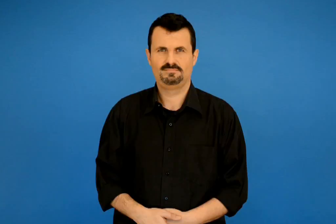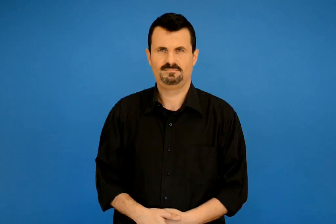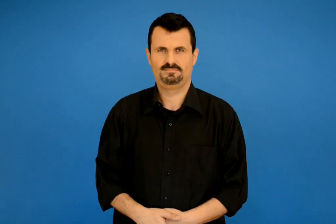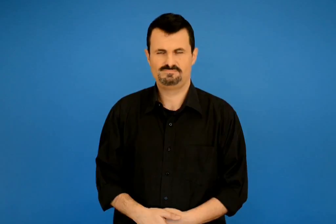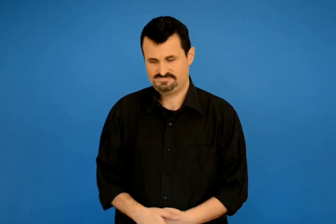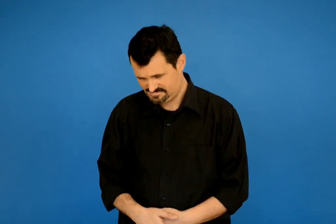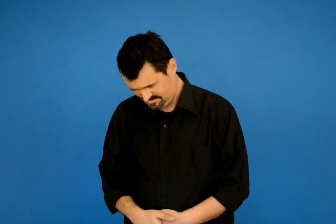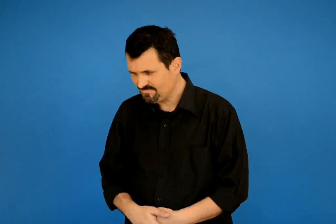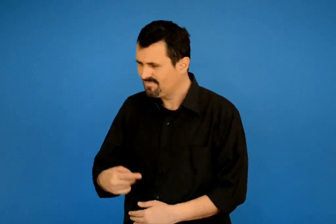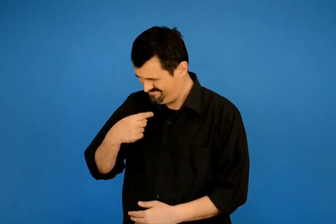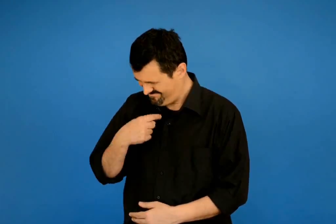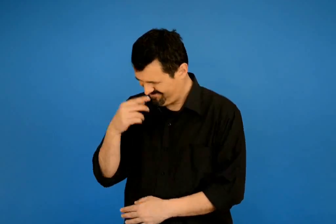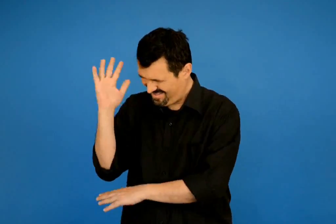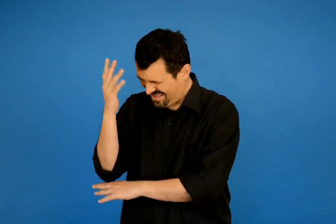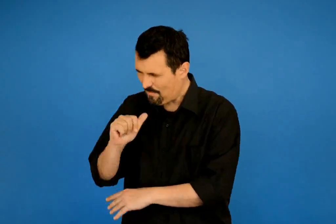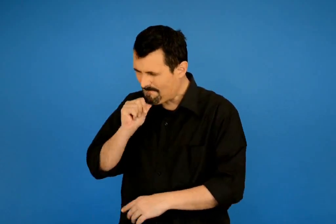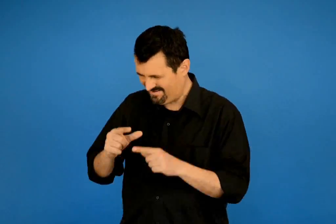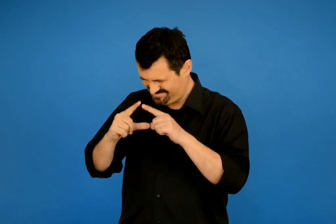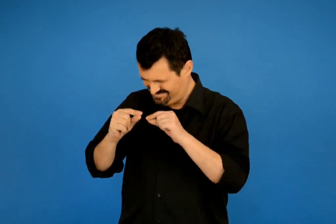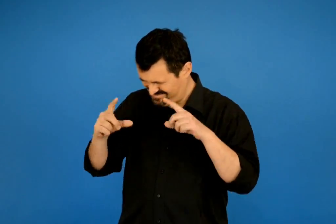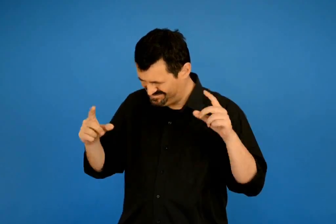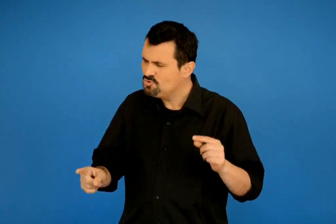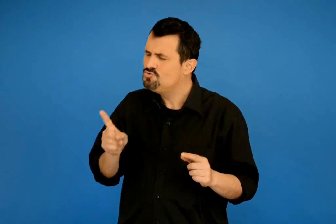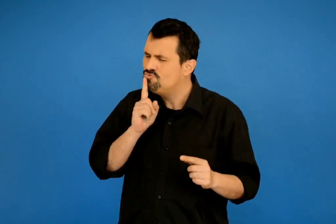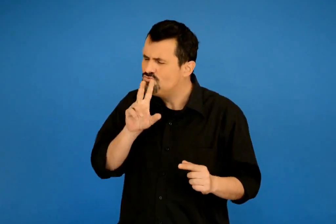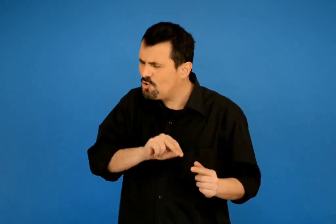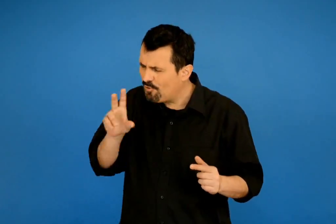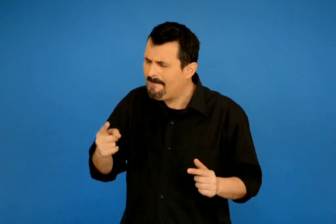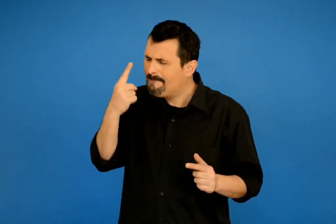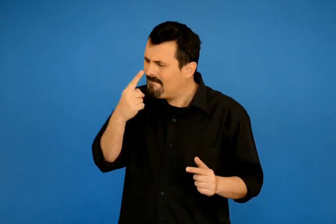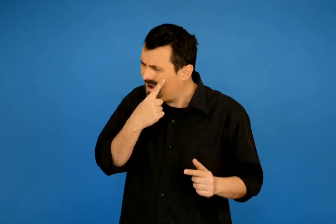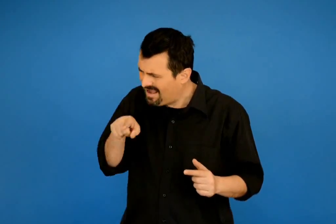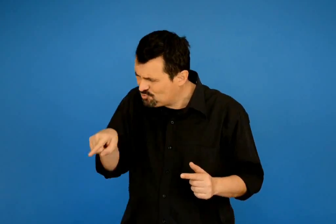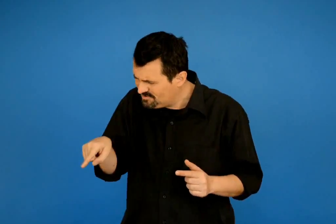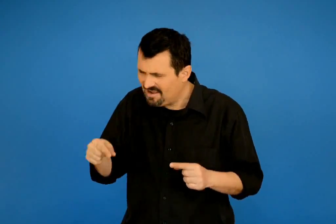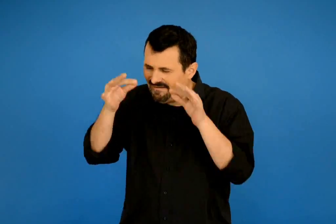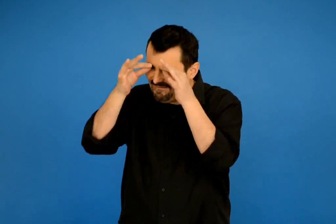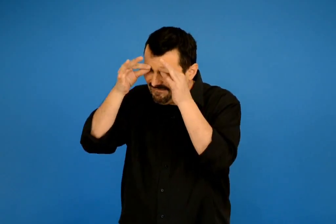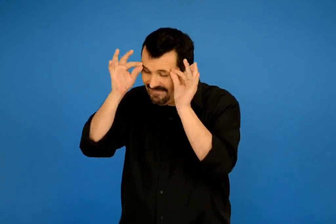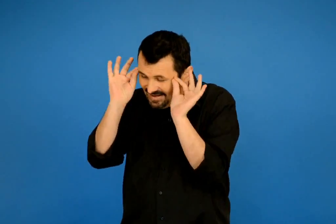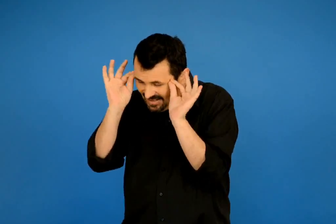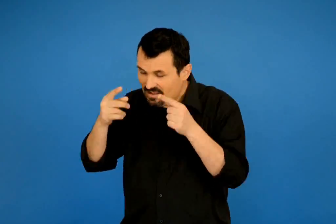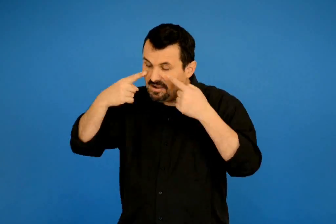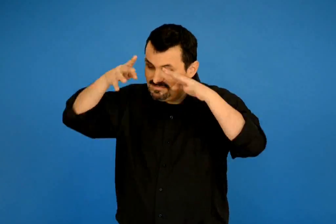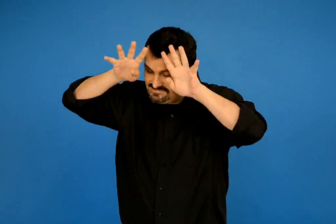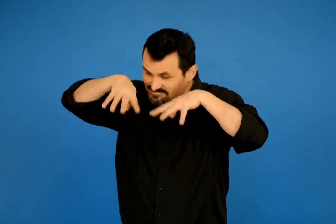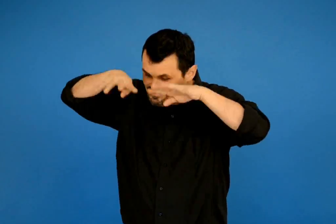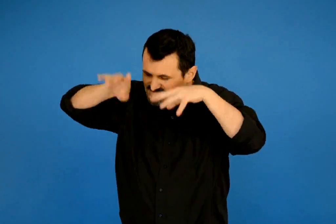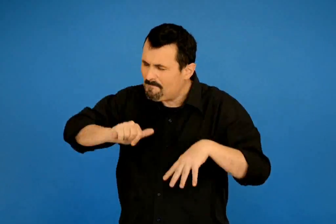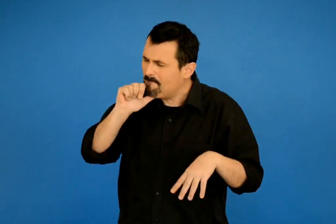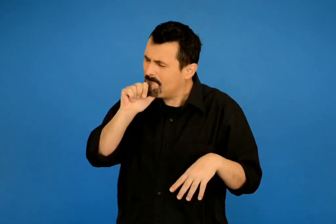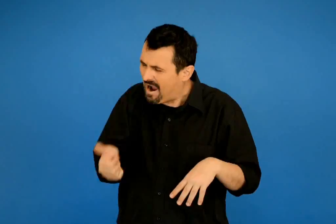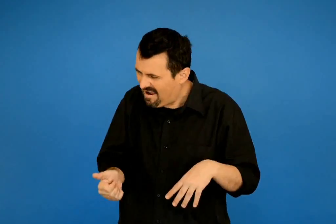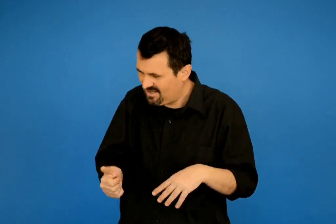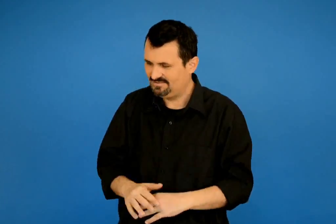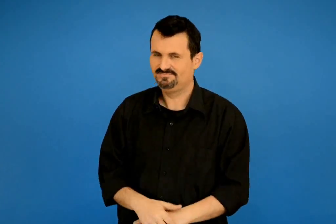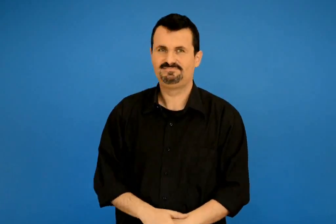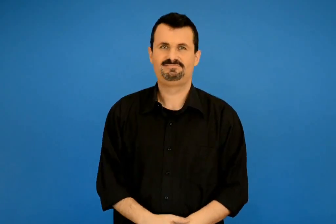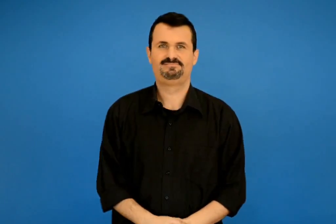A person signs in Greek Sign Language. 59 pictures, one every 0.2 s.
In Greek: όπως είναι τα χα ρουπακιά μου μαύρα έτσι μαύρα να γίνουν και τα ματάκια σου τα φρυδάκια σου και τα τσίνορα σου
